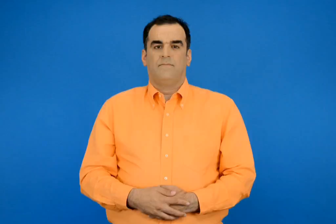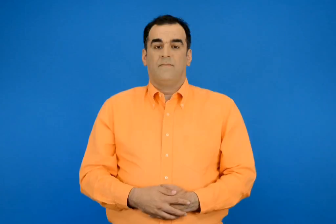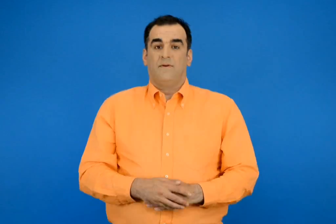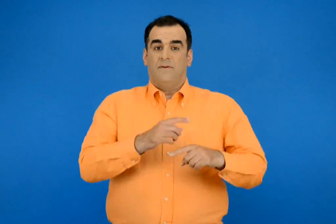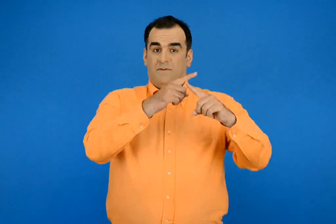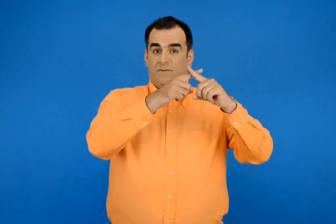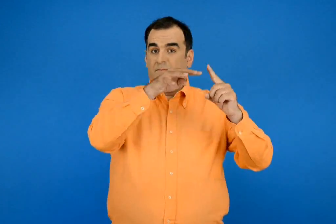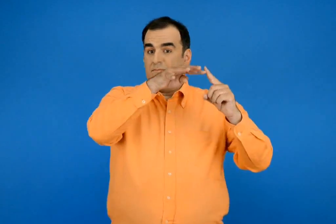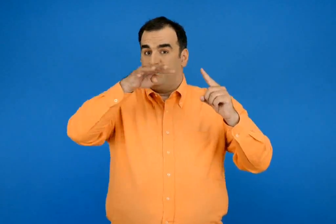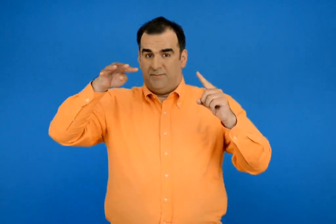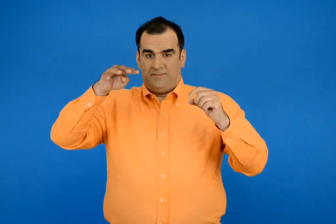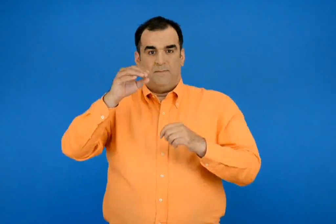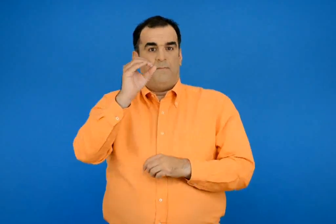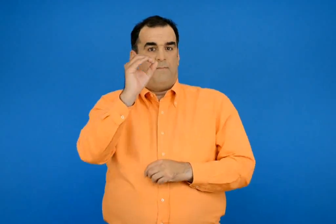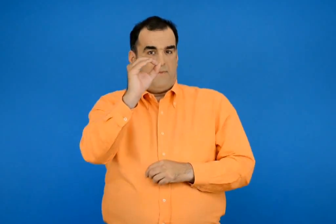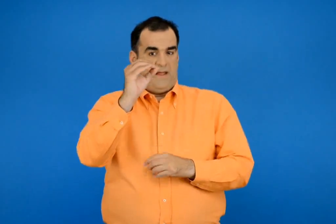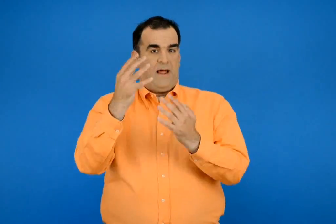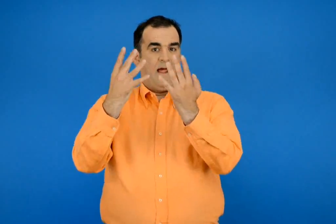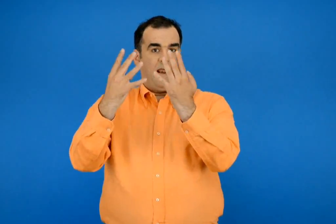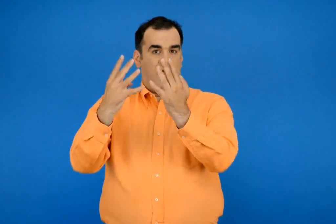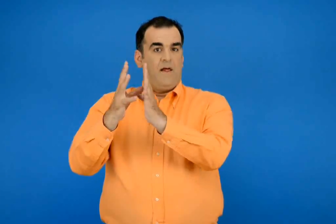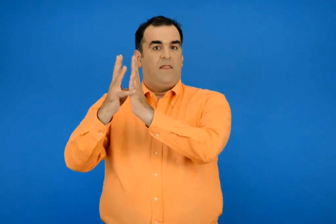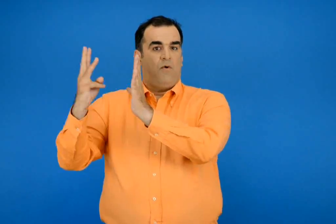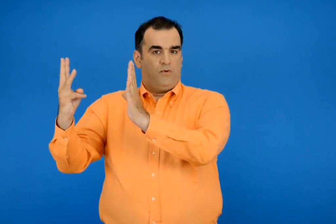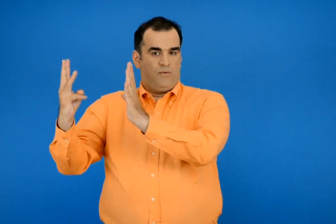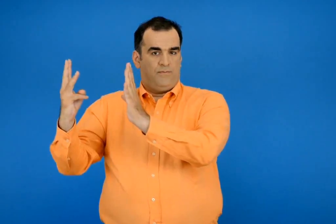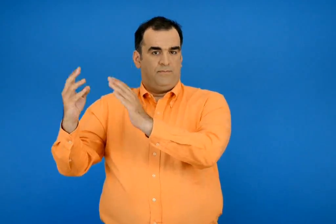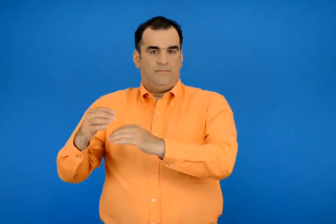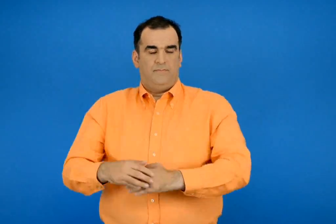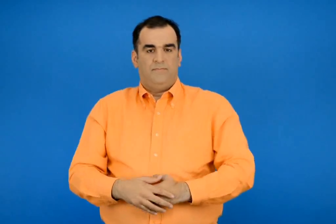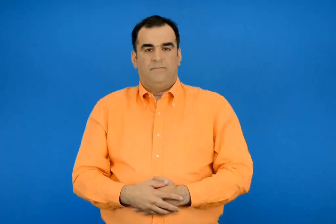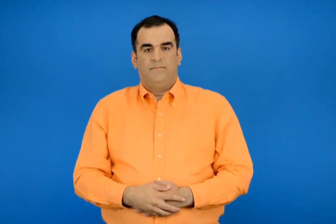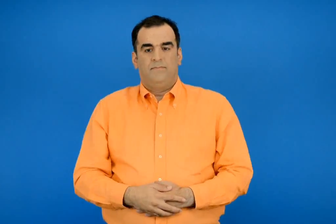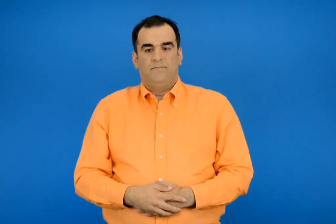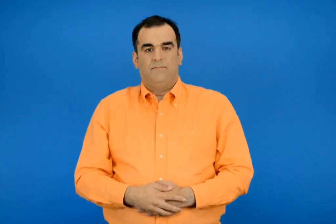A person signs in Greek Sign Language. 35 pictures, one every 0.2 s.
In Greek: με αριθμοσειρά 0 9 18
